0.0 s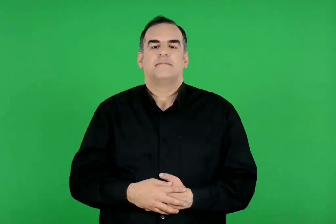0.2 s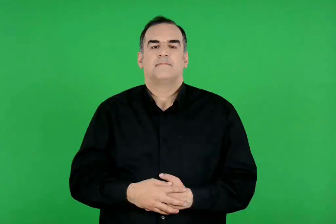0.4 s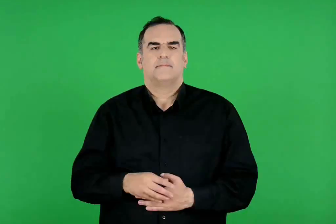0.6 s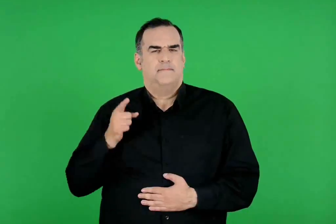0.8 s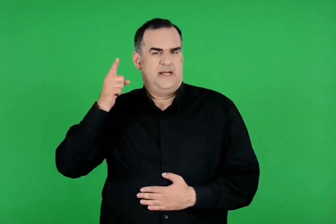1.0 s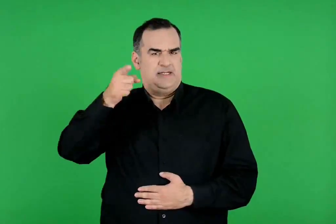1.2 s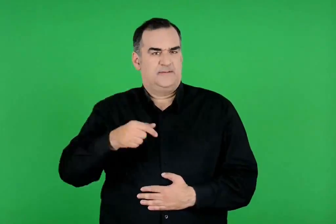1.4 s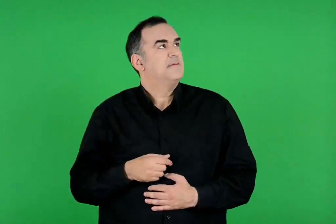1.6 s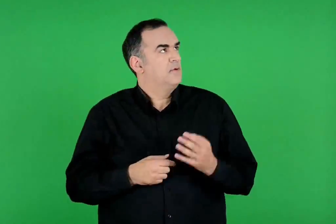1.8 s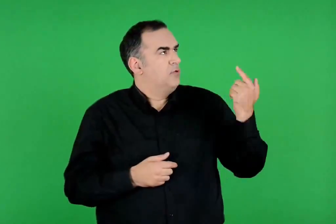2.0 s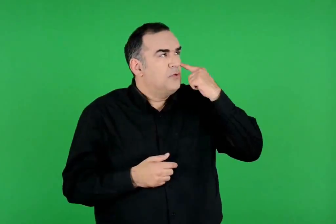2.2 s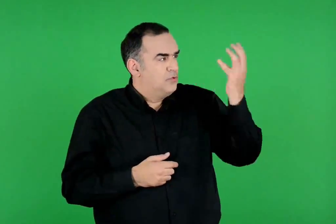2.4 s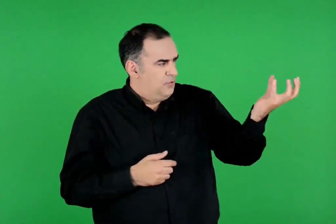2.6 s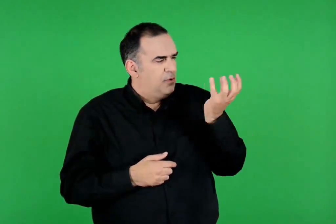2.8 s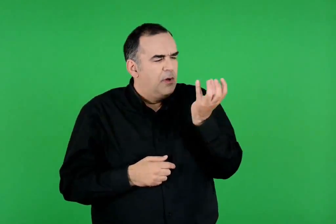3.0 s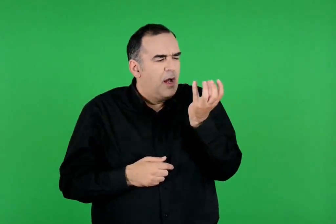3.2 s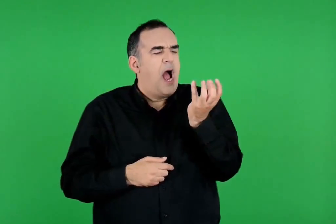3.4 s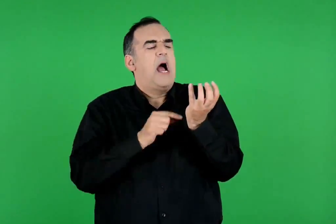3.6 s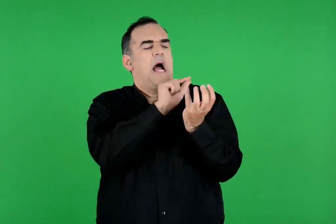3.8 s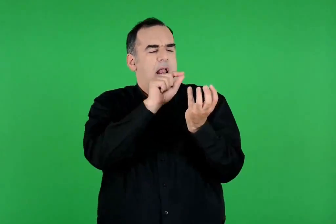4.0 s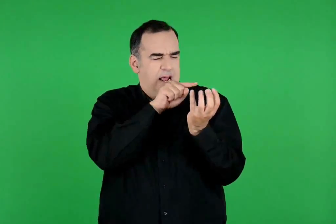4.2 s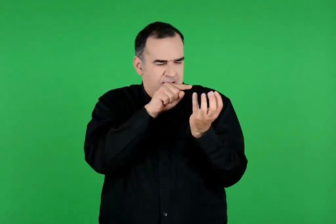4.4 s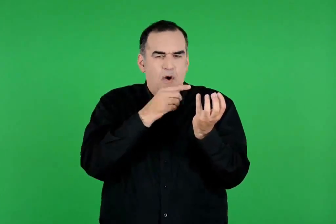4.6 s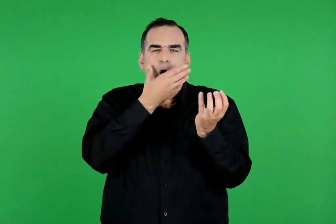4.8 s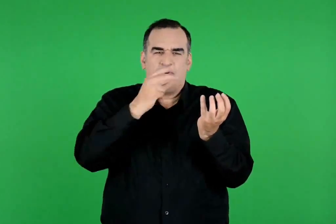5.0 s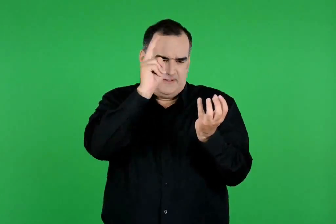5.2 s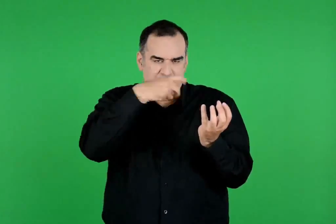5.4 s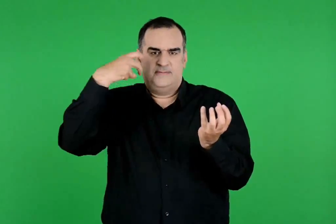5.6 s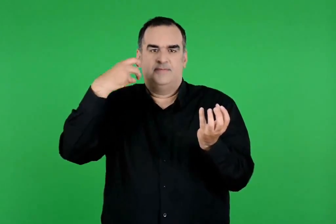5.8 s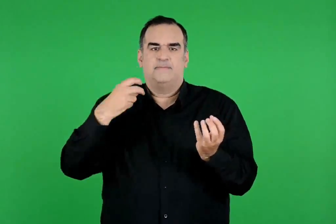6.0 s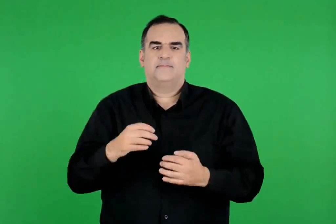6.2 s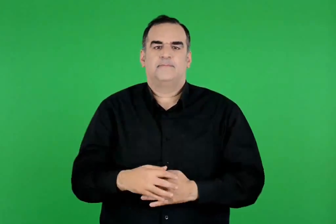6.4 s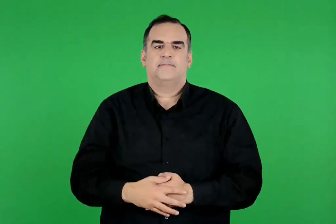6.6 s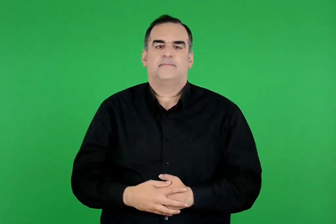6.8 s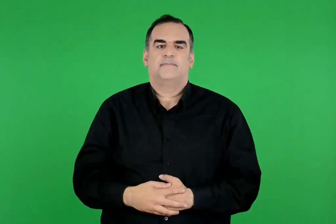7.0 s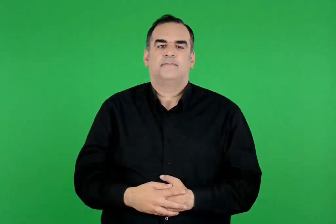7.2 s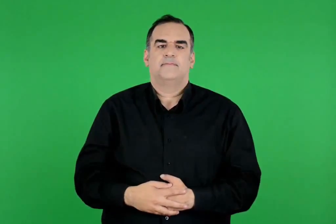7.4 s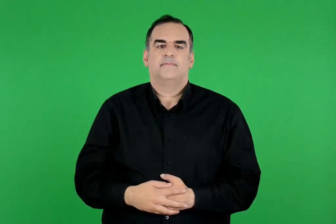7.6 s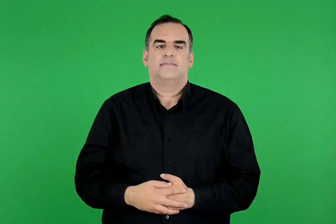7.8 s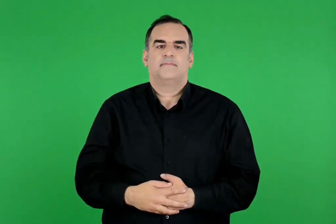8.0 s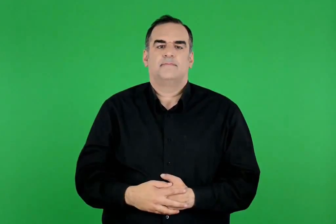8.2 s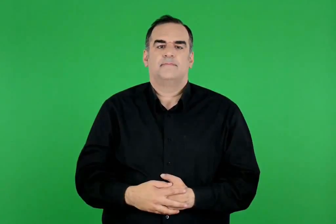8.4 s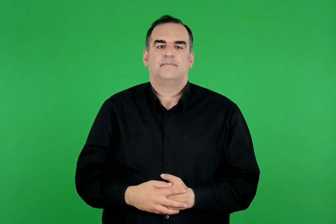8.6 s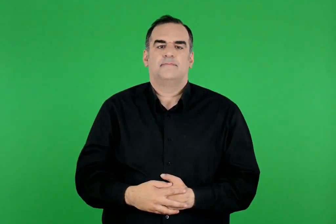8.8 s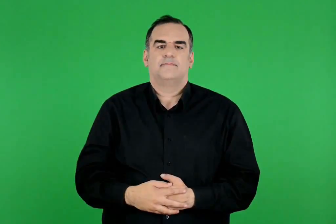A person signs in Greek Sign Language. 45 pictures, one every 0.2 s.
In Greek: παρης δώ σε μου το , να δω τι λέει η όμορφη , γράφει , ας το πάρει
